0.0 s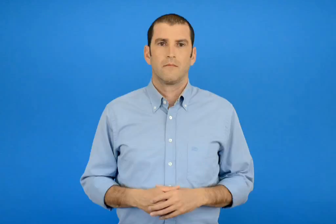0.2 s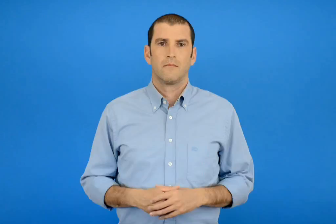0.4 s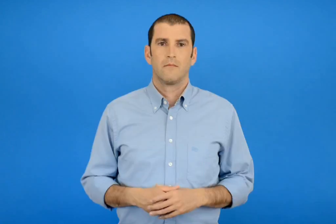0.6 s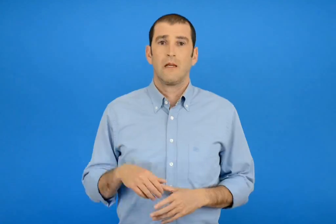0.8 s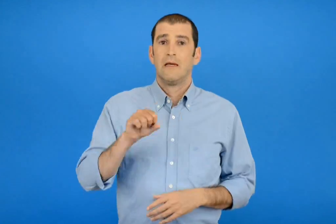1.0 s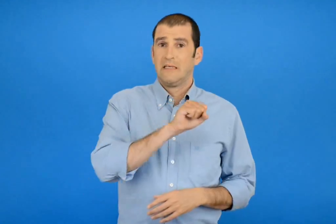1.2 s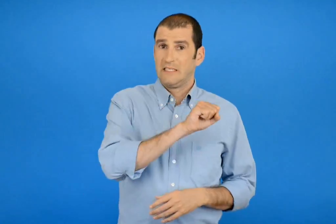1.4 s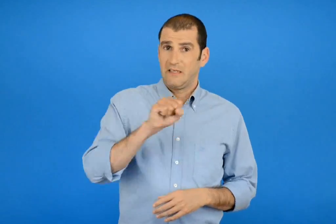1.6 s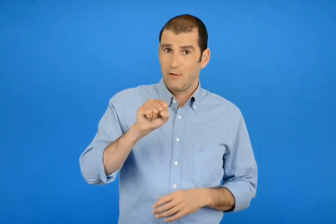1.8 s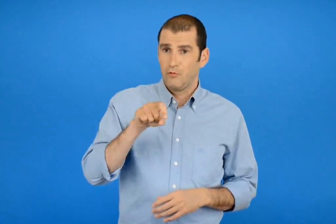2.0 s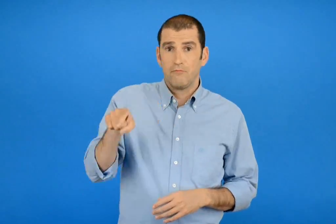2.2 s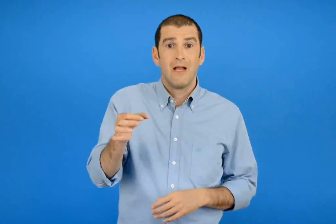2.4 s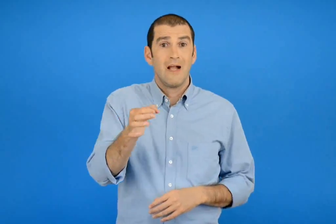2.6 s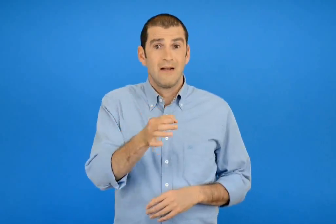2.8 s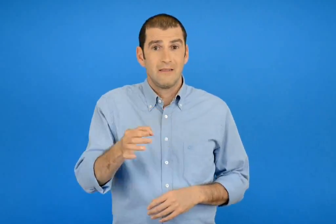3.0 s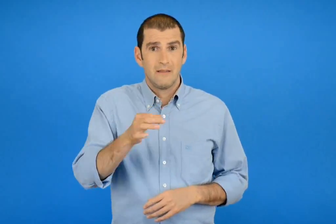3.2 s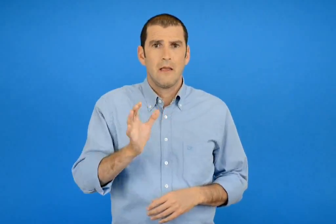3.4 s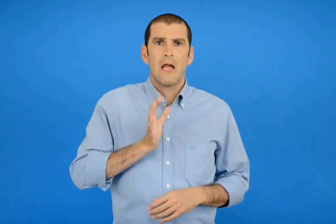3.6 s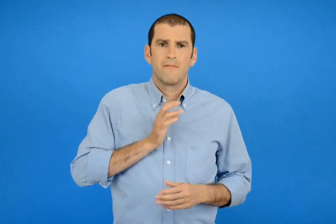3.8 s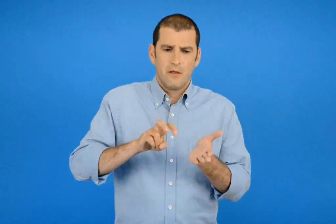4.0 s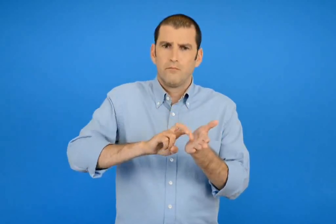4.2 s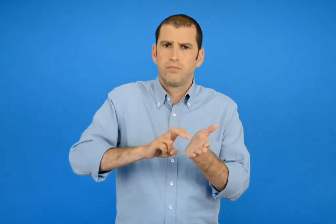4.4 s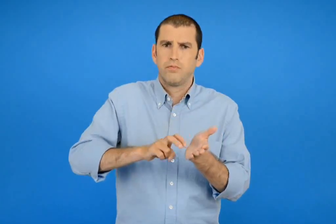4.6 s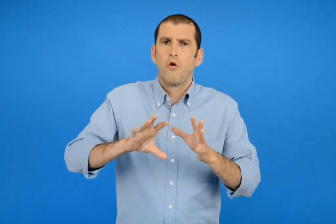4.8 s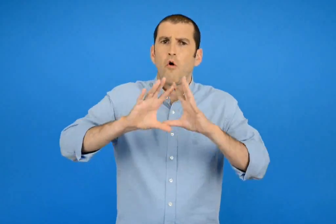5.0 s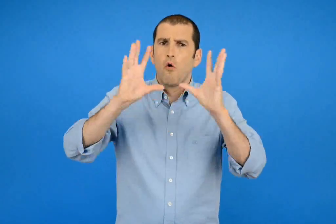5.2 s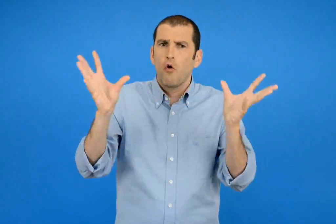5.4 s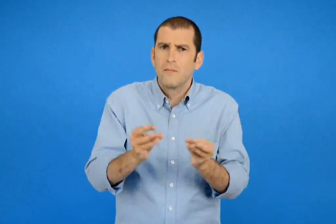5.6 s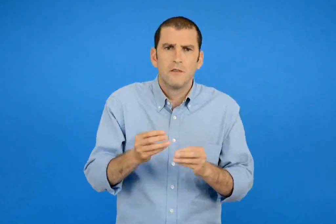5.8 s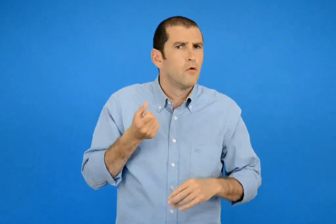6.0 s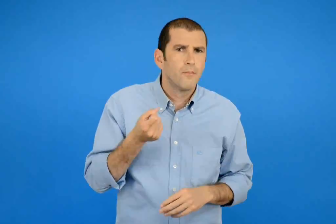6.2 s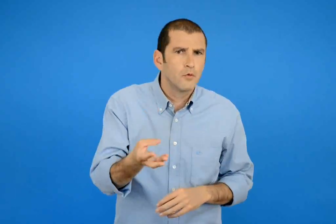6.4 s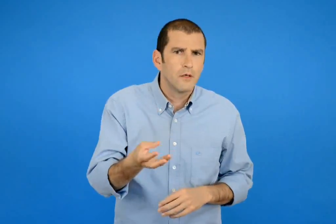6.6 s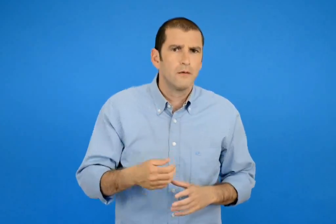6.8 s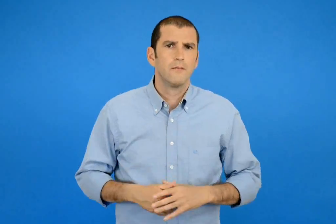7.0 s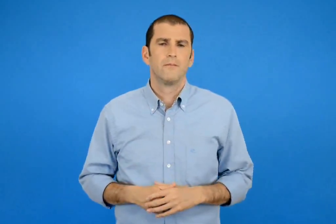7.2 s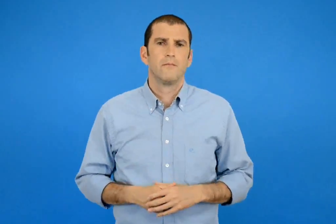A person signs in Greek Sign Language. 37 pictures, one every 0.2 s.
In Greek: πόσοι επιβάτες κατέβηκαν συνολικά το σάββατο στο νησί ;
